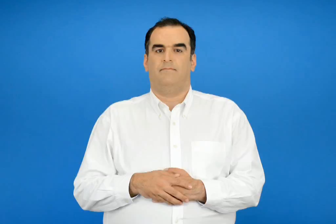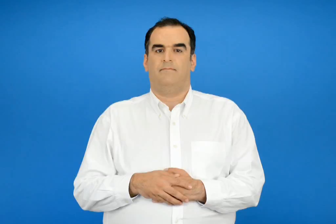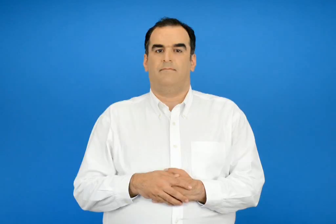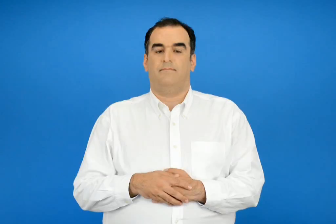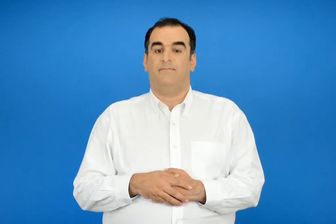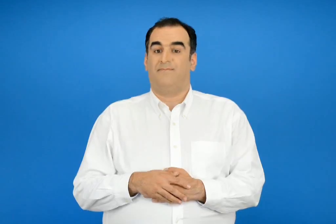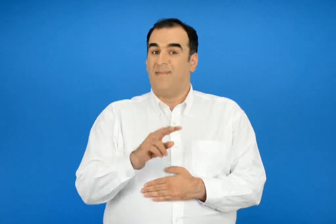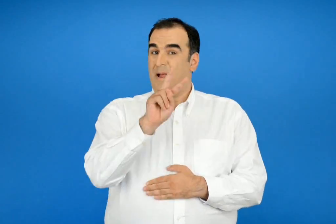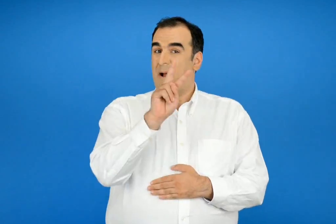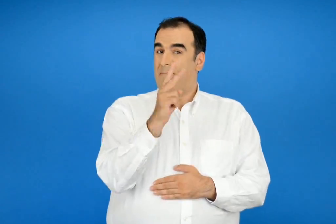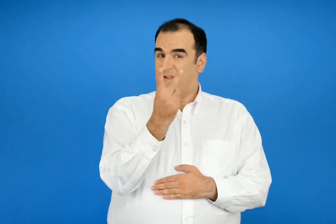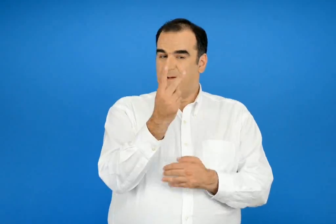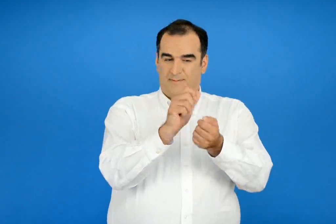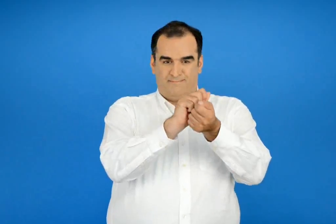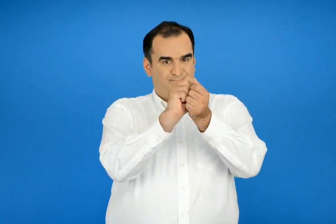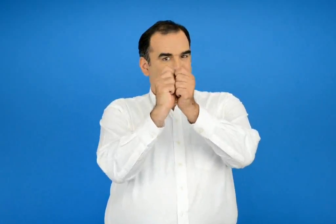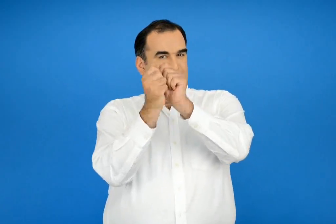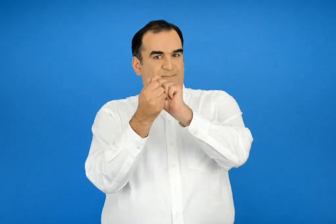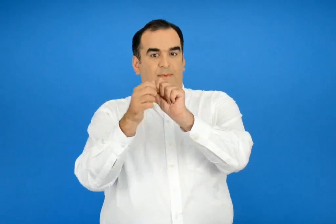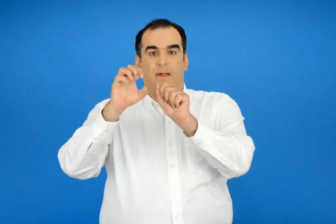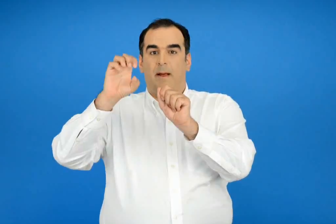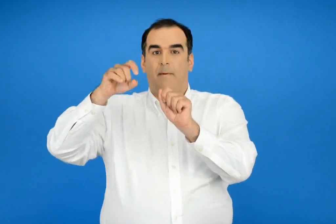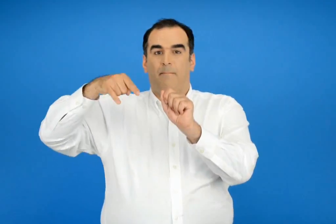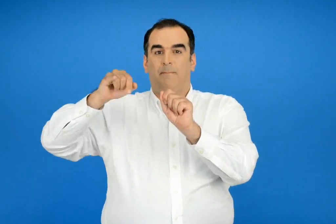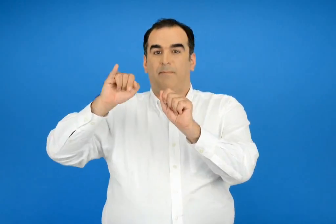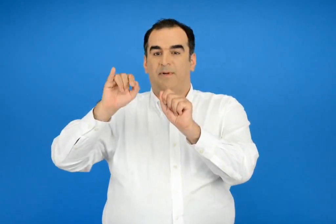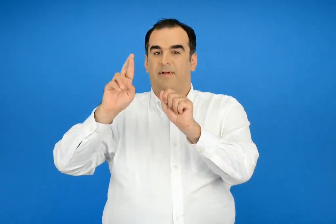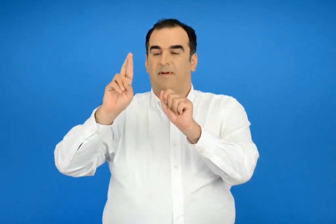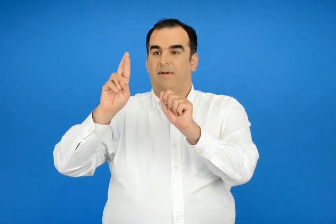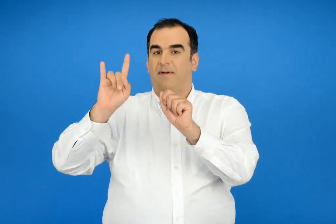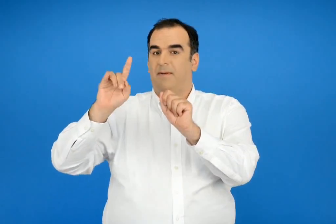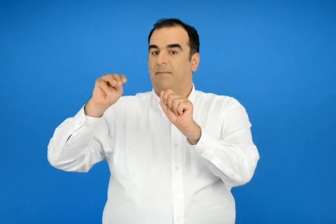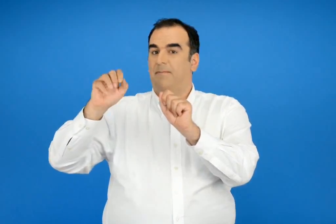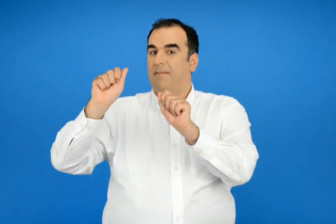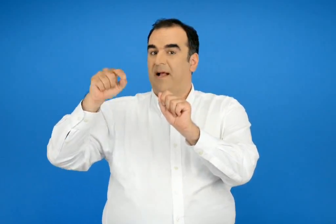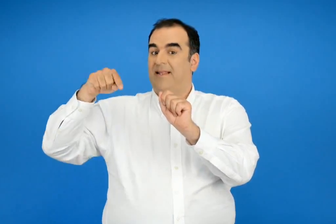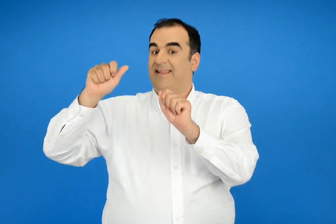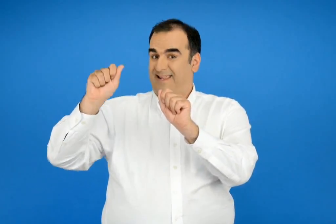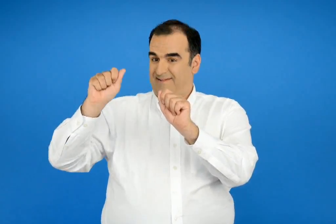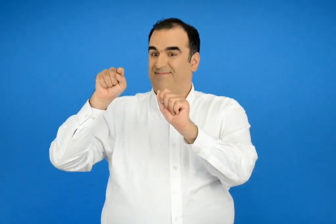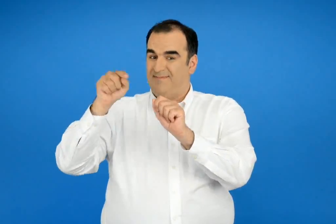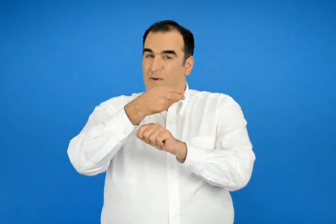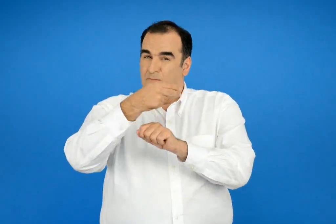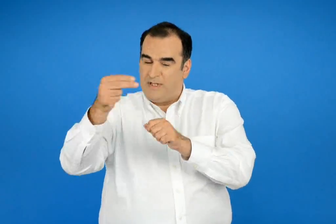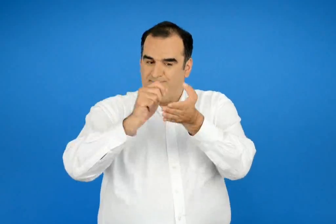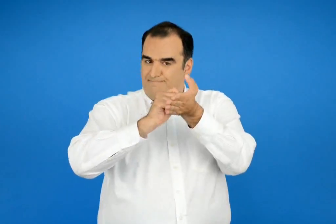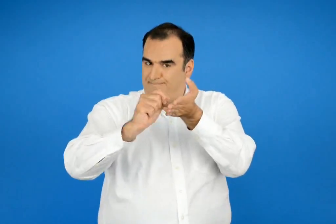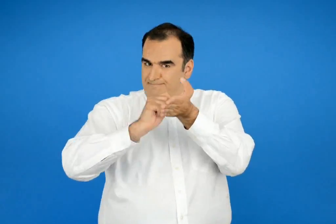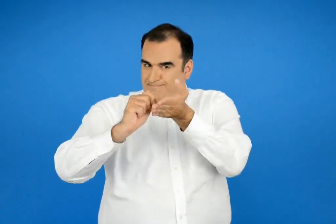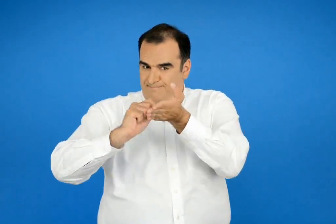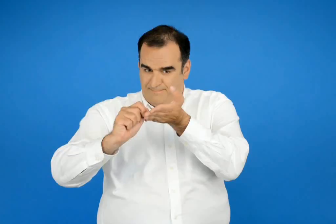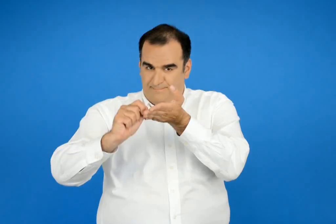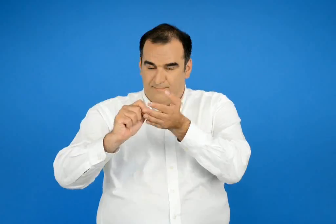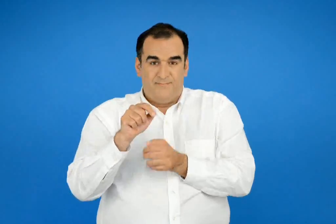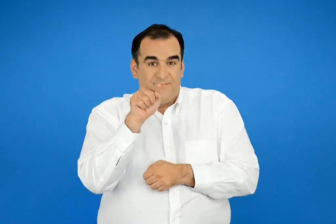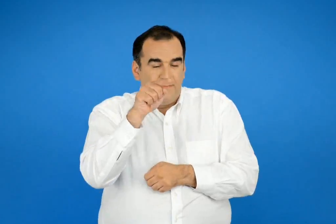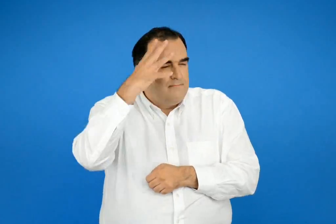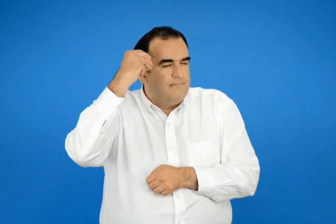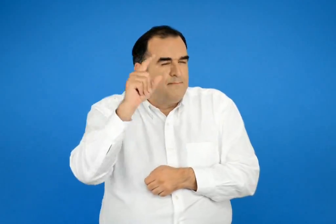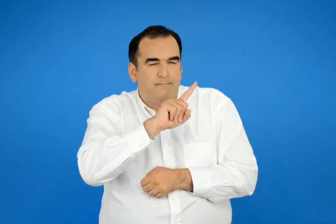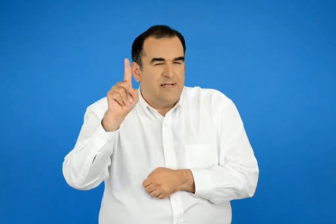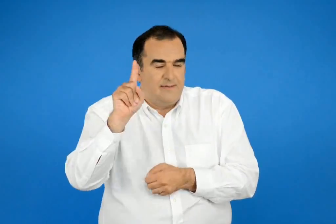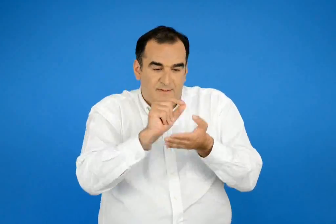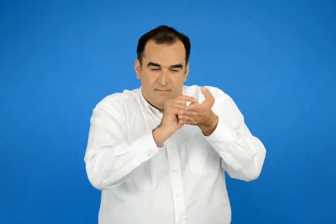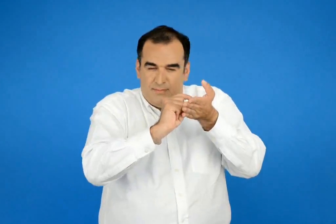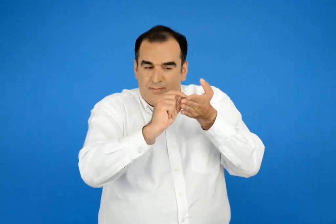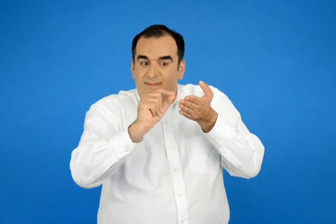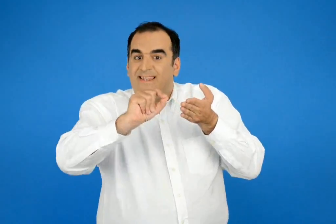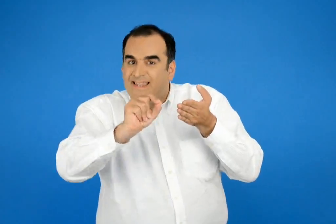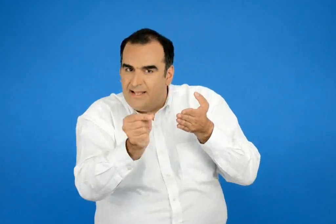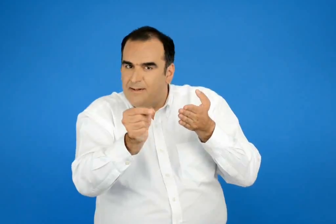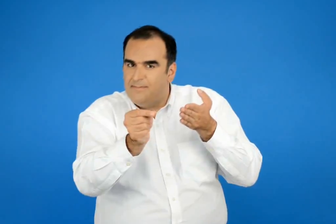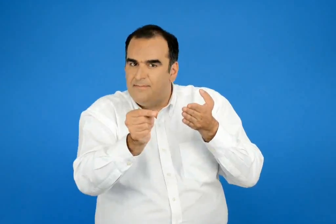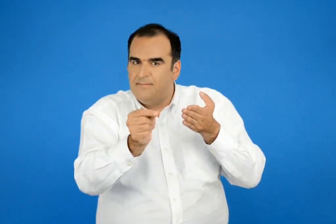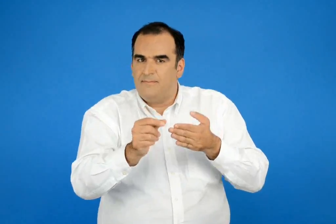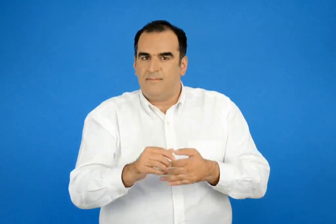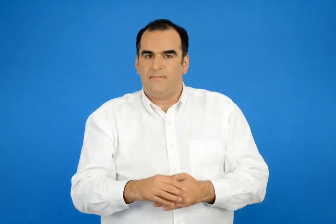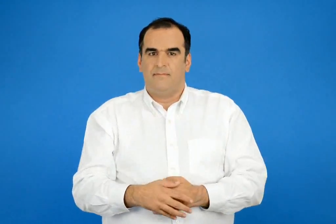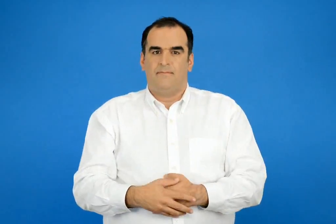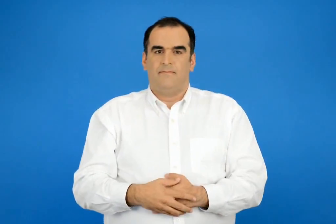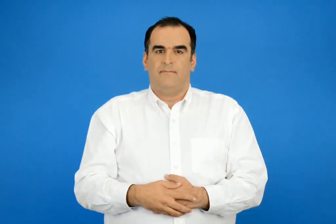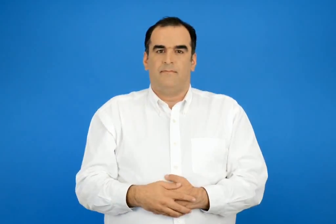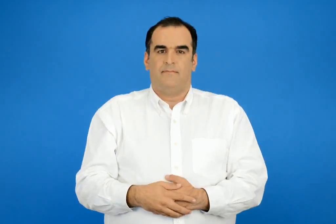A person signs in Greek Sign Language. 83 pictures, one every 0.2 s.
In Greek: φτιάξε επιρρήματα από τα επίθετα για να συμπληρώσεις τις παρακάτω προτάσεις μην ξεχάσεις την τελεία στο τέλος της κάθε πρότασης
